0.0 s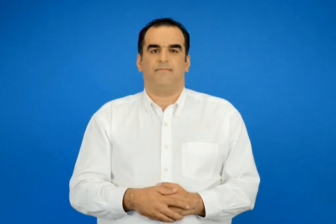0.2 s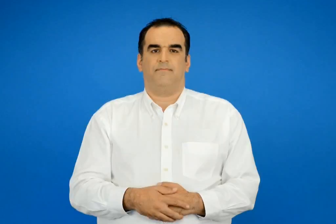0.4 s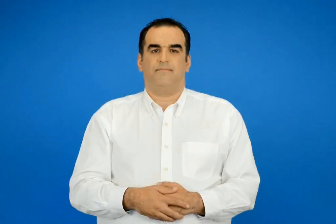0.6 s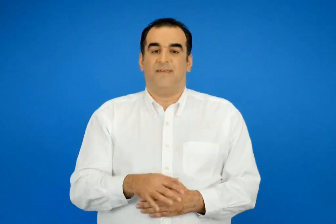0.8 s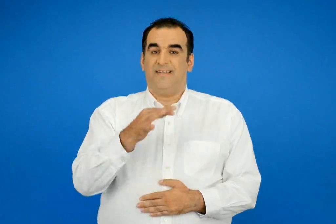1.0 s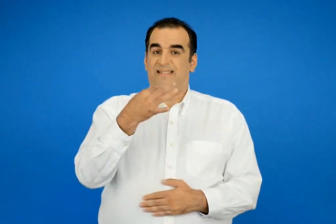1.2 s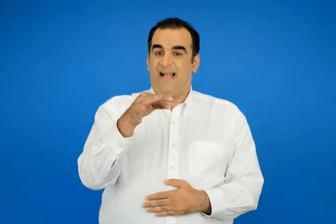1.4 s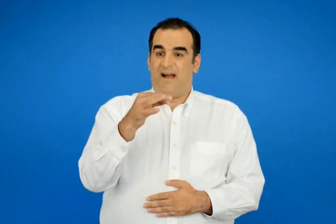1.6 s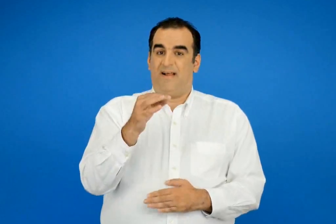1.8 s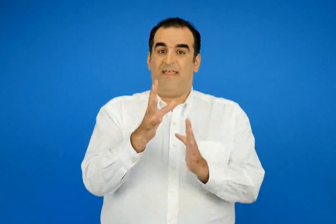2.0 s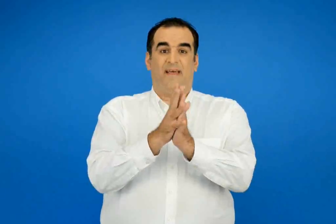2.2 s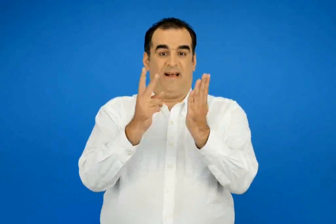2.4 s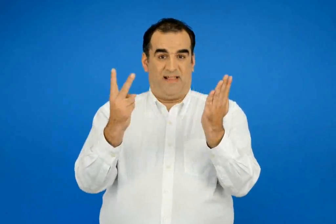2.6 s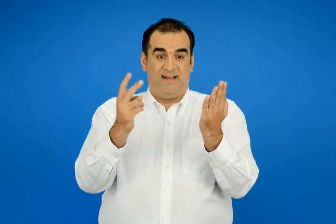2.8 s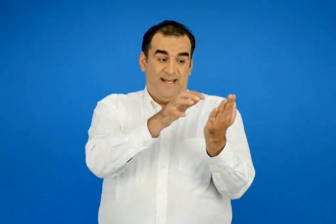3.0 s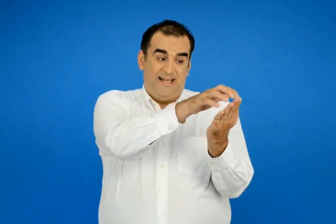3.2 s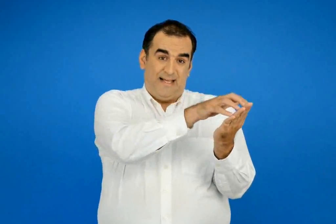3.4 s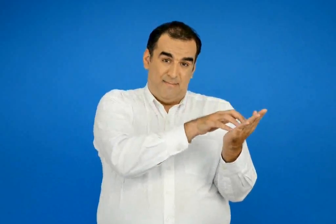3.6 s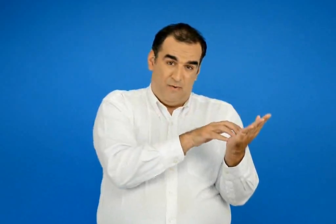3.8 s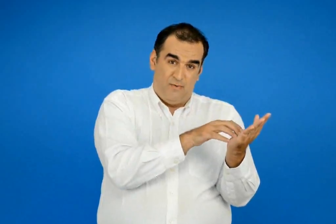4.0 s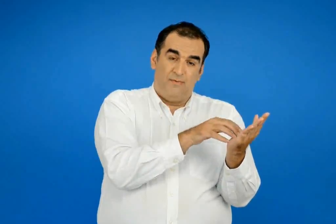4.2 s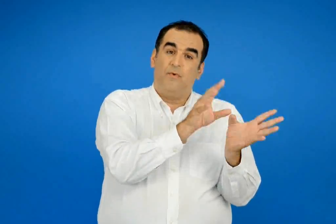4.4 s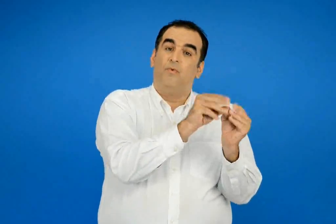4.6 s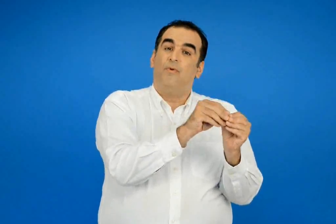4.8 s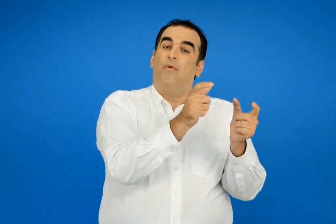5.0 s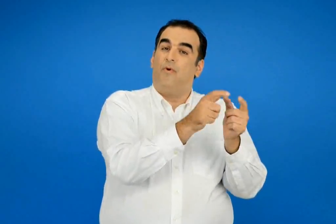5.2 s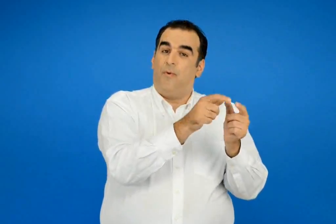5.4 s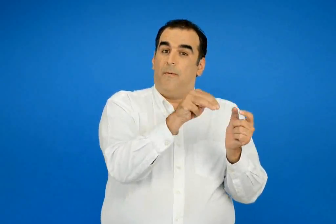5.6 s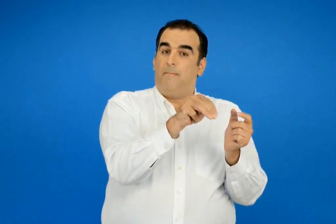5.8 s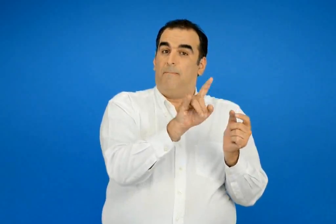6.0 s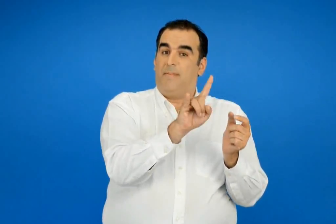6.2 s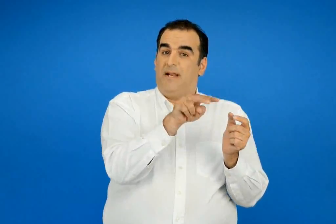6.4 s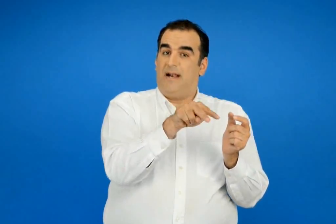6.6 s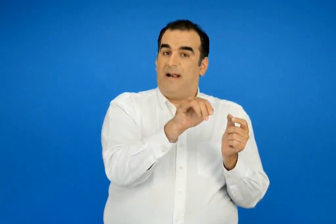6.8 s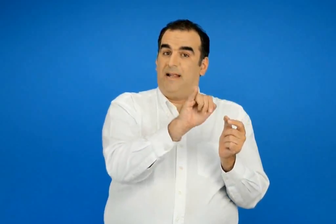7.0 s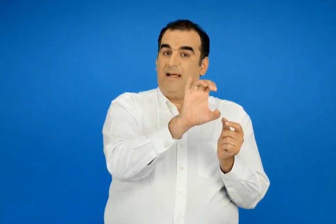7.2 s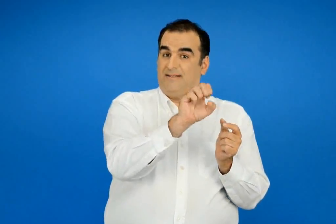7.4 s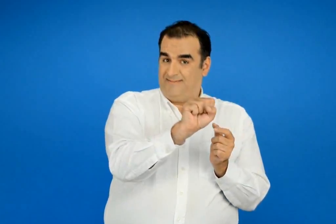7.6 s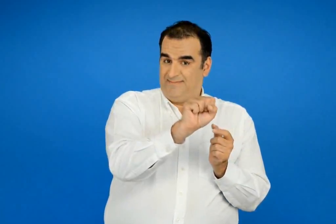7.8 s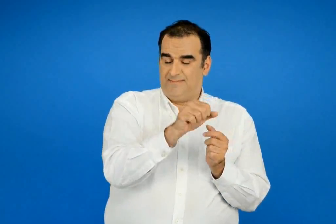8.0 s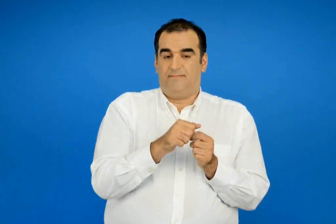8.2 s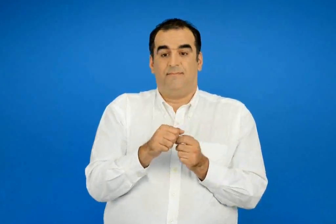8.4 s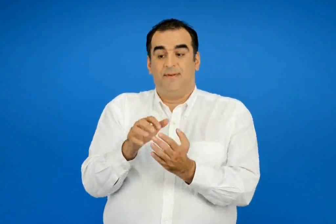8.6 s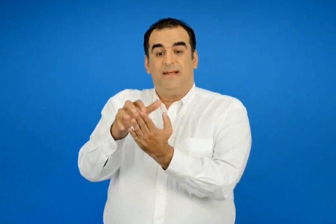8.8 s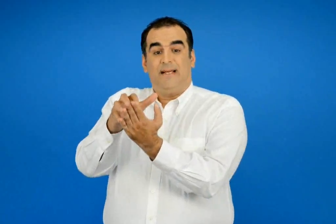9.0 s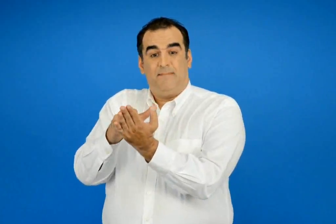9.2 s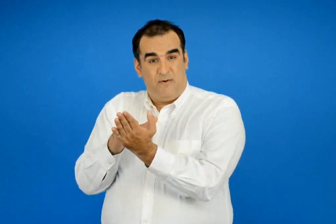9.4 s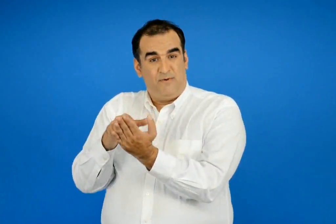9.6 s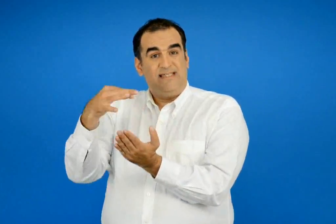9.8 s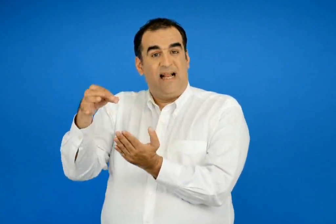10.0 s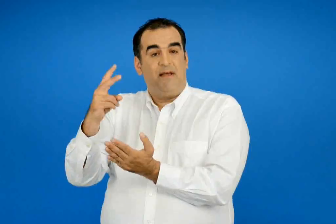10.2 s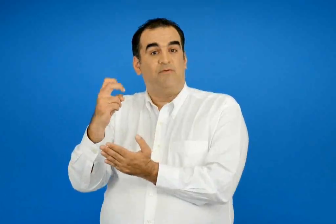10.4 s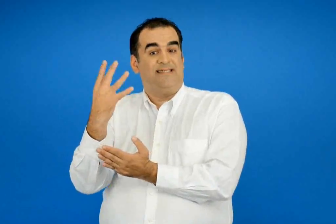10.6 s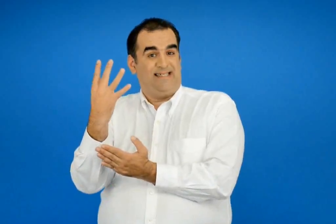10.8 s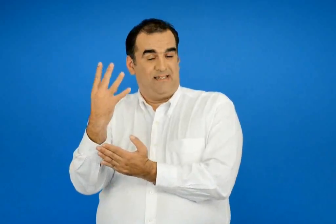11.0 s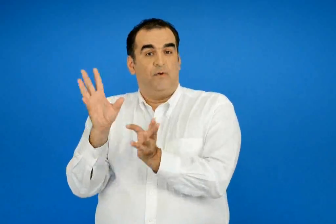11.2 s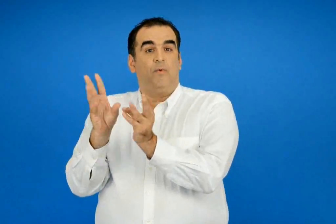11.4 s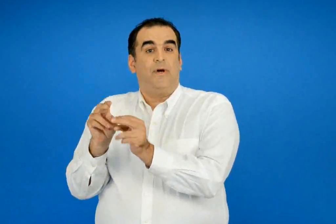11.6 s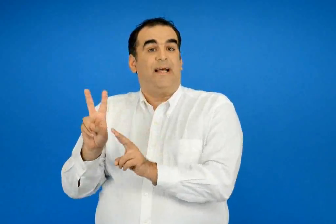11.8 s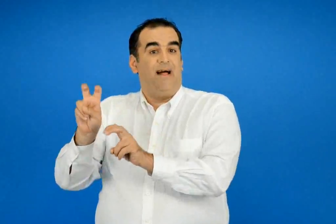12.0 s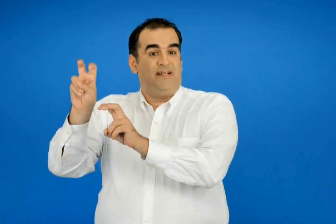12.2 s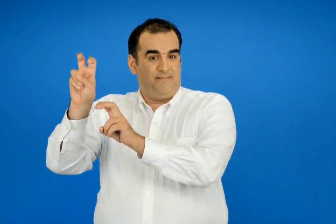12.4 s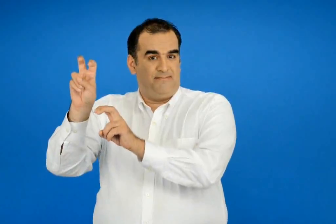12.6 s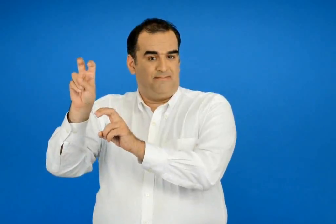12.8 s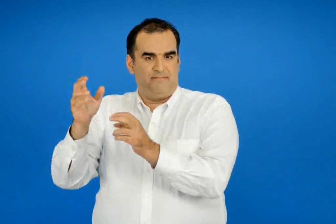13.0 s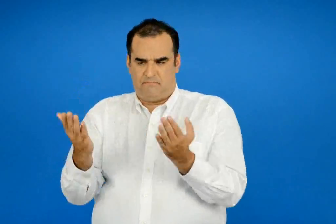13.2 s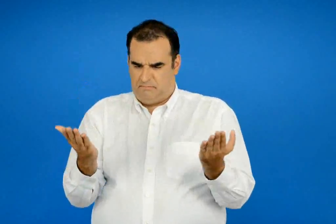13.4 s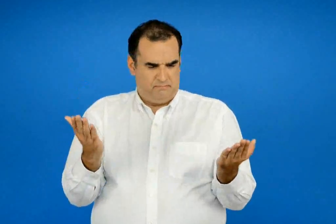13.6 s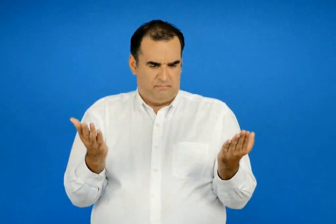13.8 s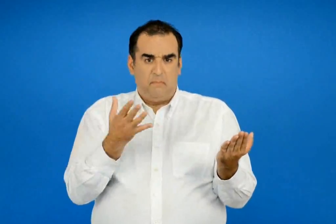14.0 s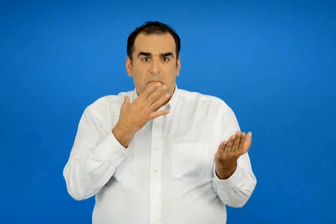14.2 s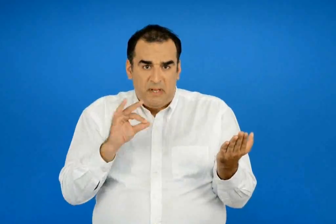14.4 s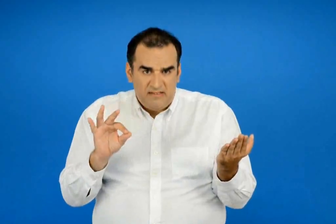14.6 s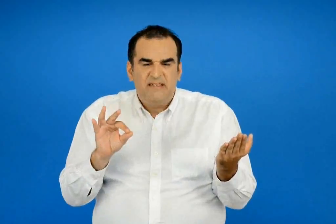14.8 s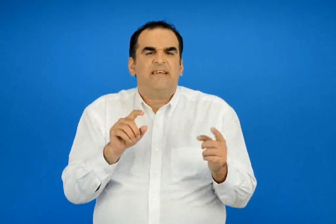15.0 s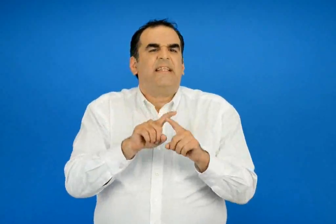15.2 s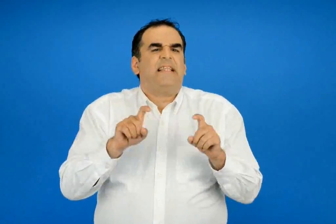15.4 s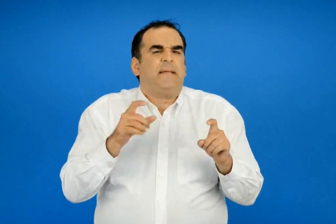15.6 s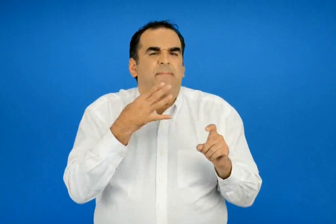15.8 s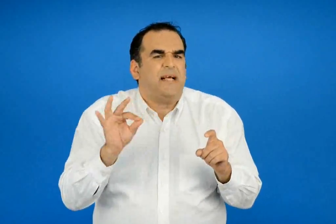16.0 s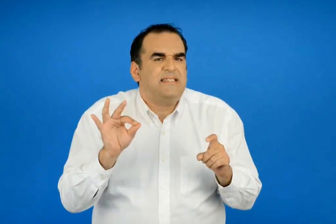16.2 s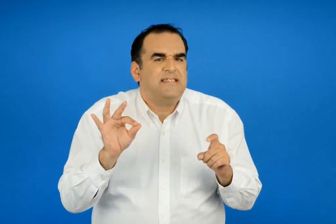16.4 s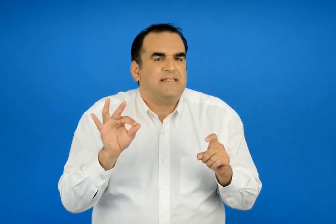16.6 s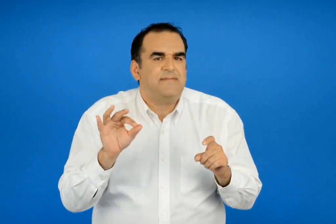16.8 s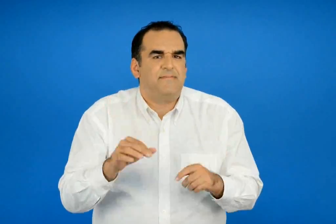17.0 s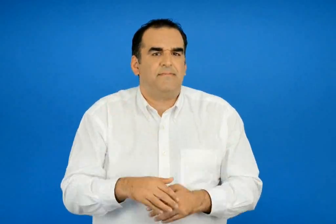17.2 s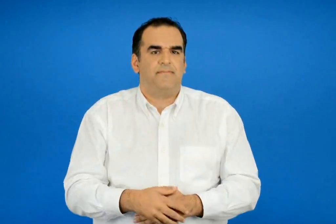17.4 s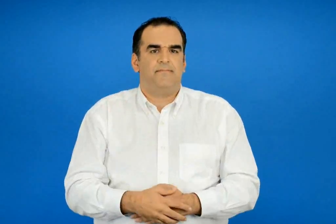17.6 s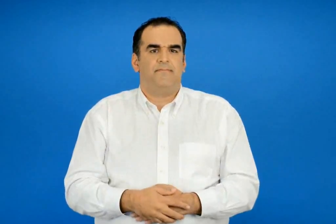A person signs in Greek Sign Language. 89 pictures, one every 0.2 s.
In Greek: μοιάζει το κείμενο της σελίδας 17 για τις μηλιές με το κείμενο της σελίδας 24 για τα καλάβρυτα ; σε τι μοιάζουν ;
